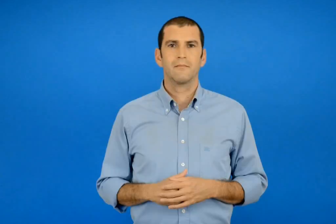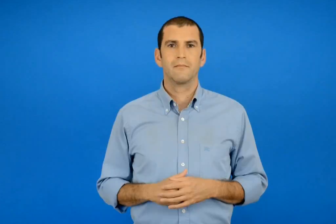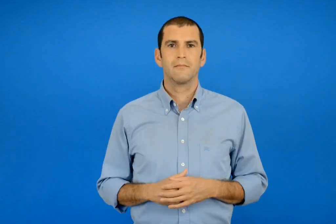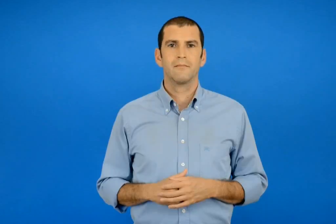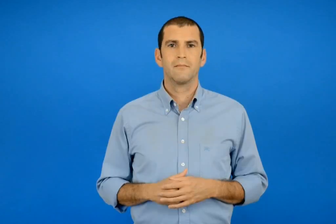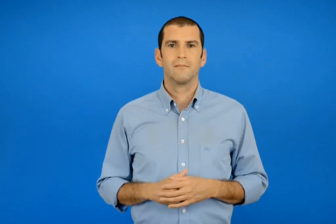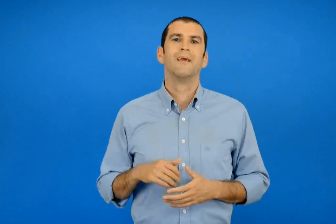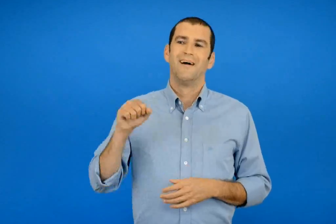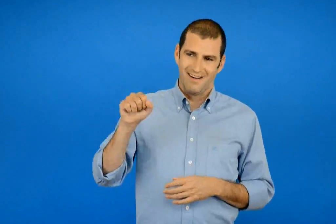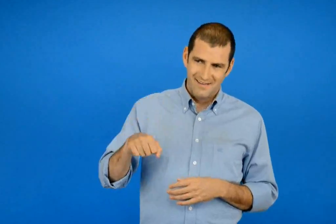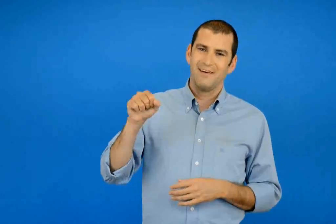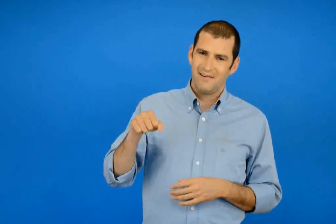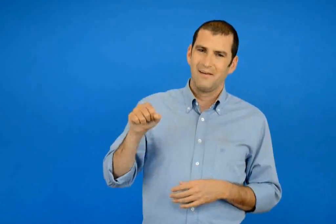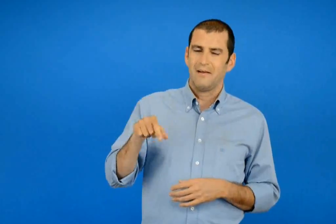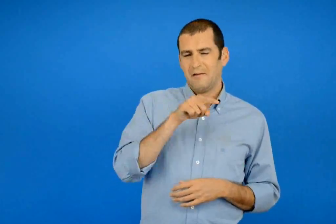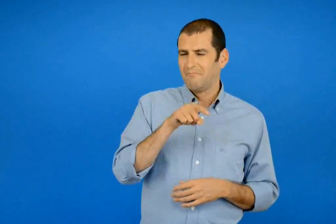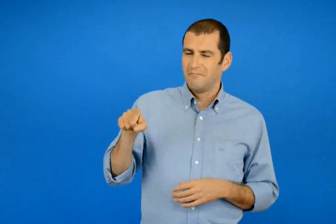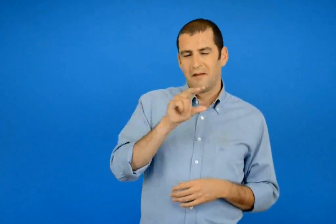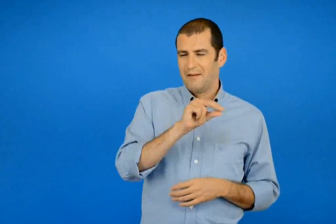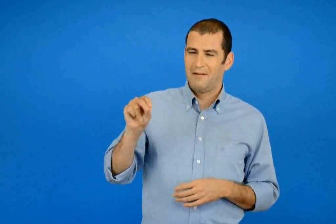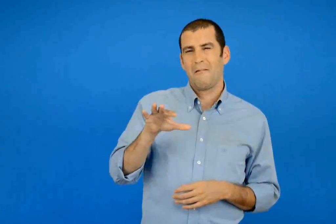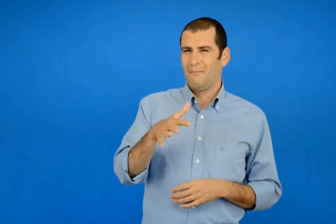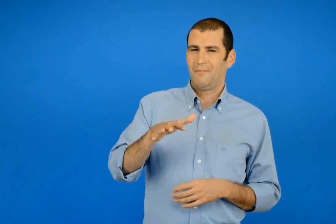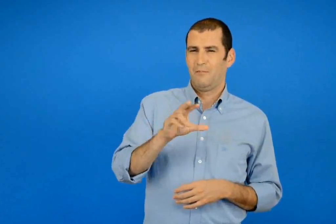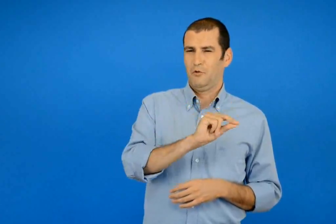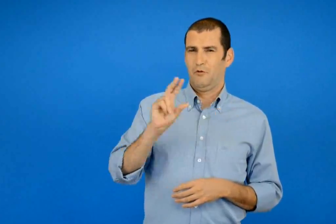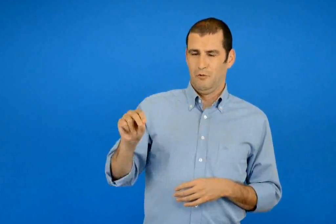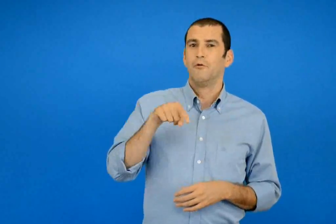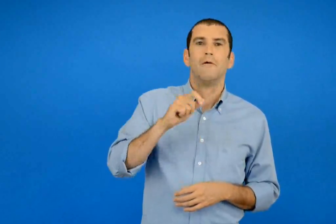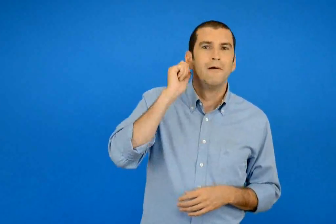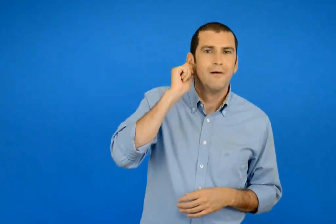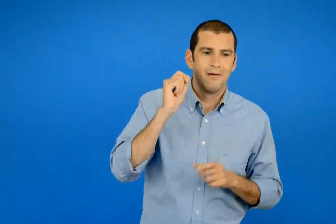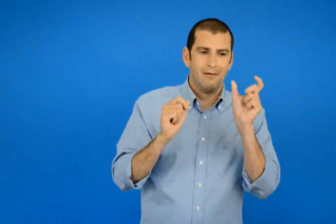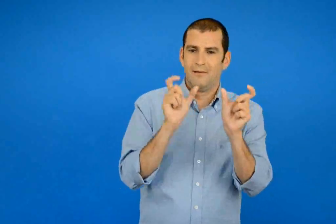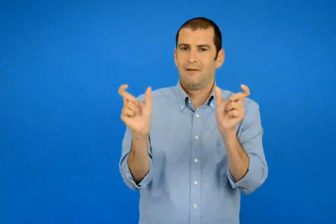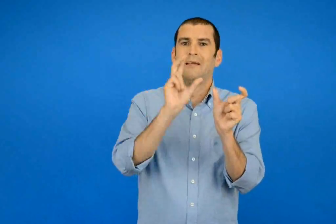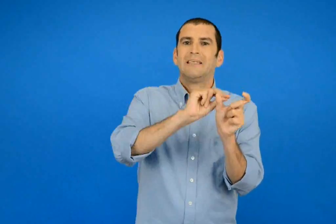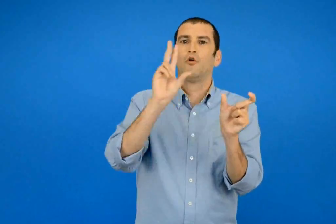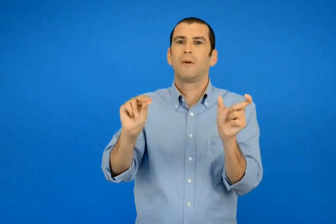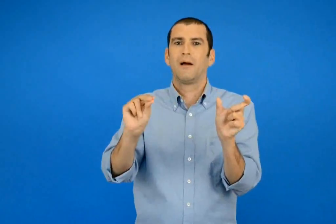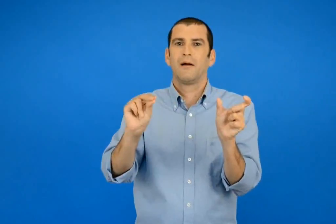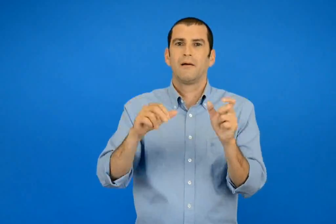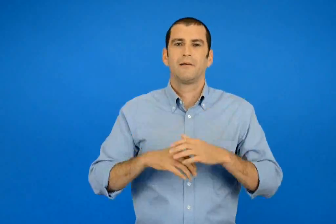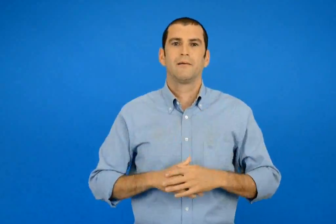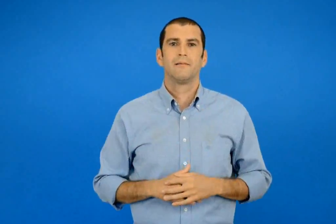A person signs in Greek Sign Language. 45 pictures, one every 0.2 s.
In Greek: ναι σημαίνουν περίπου το ίδιο και λέγονται συνώνυμα
